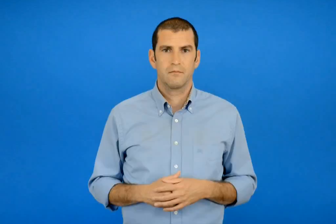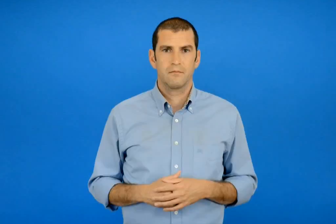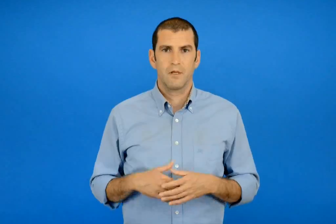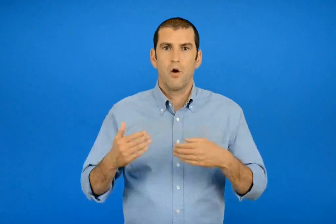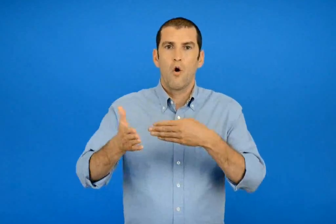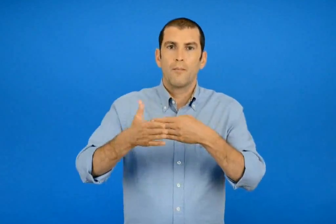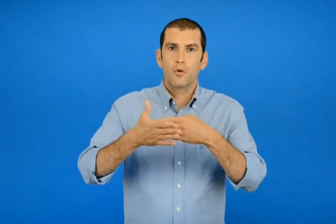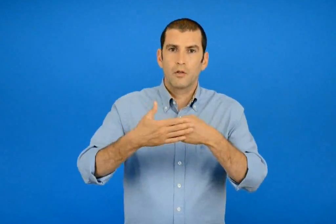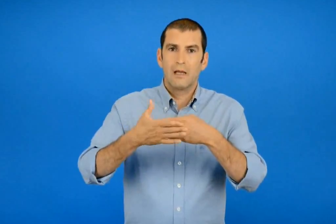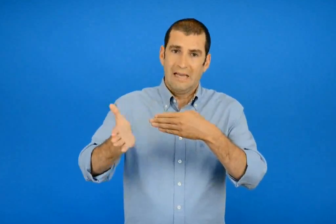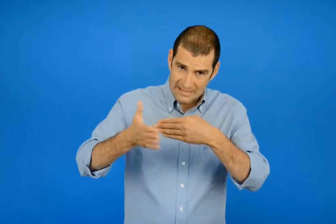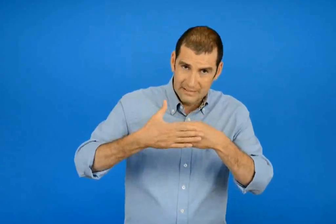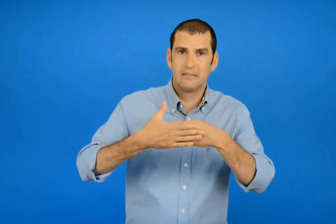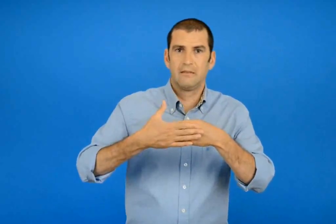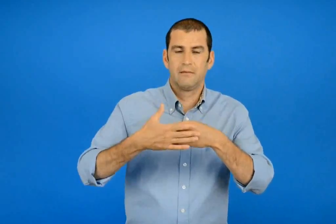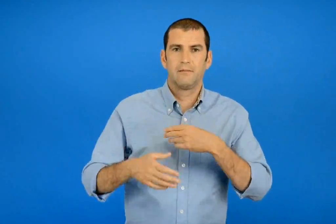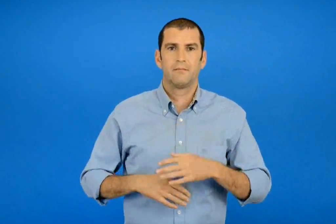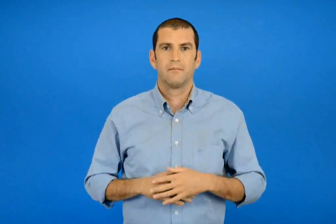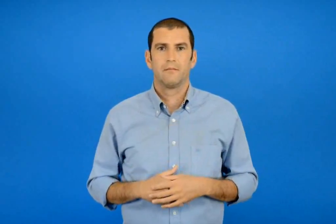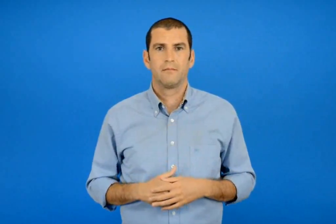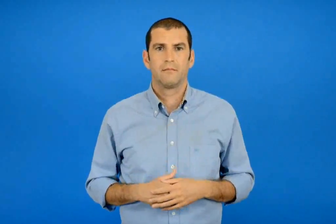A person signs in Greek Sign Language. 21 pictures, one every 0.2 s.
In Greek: κλείνετε την πόρτα
